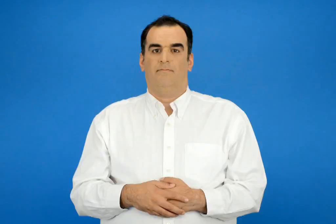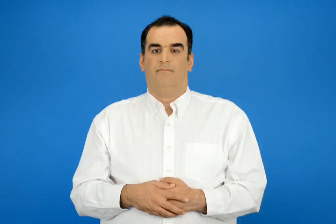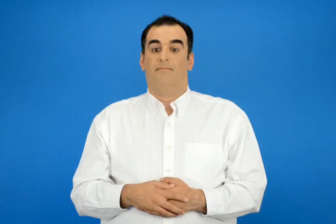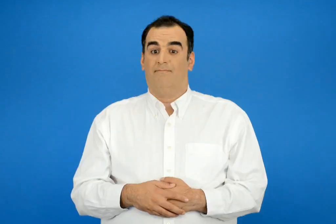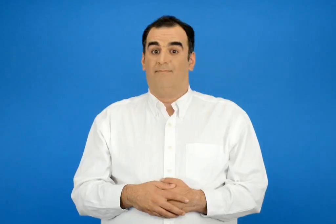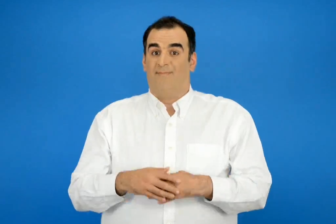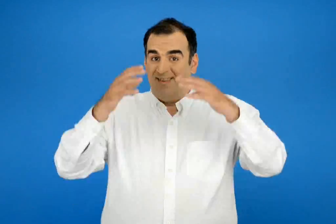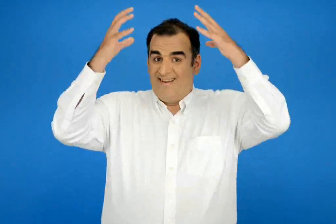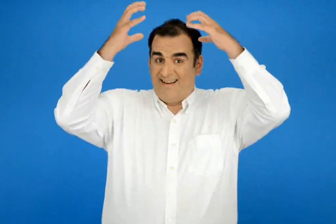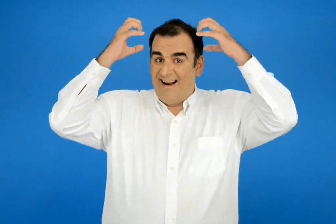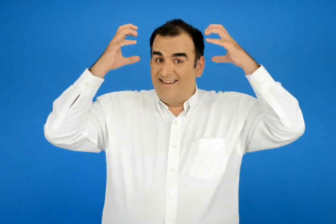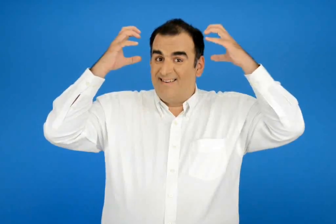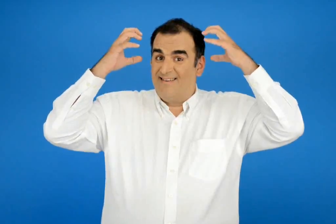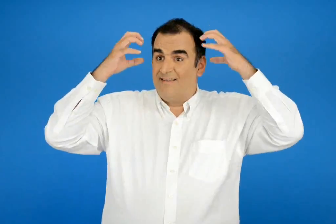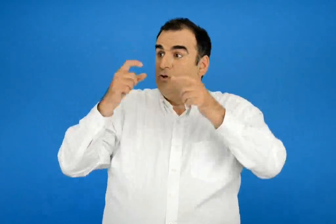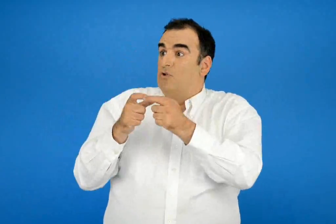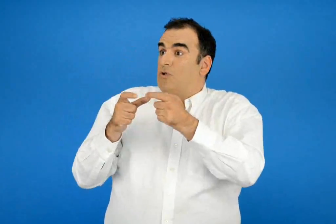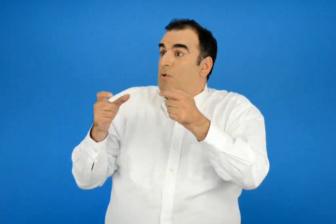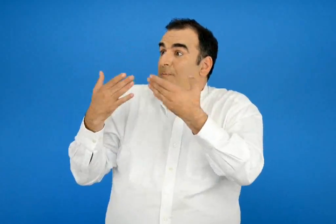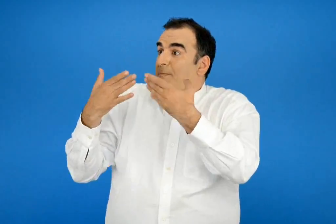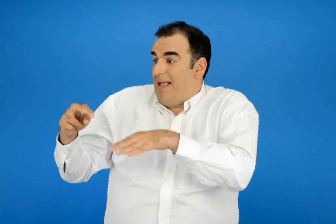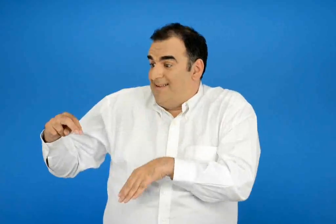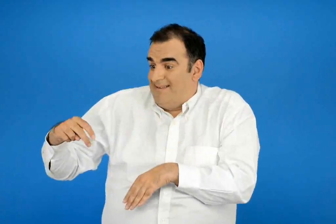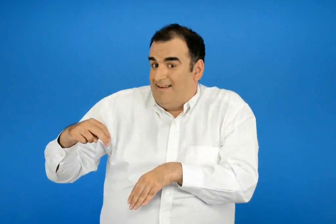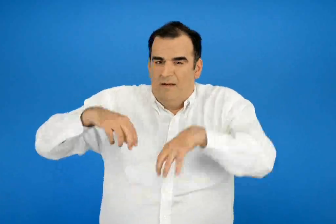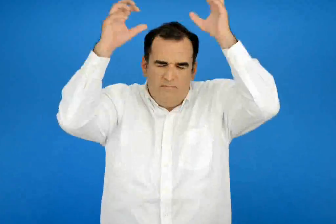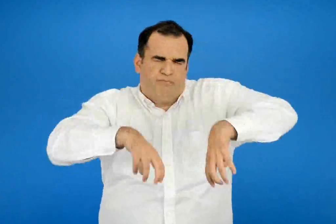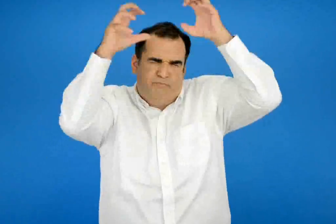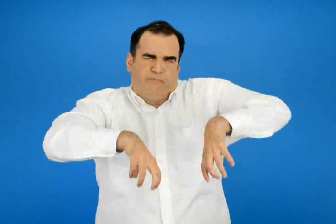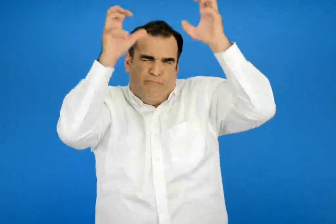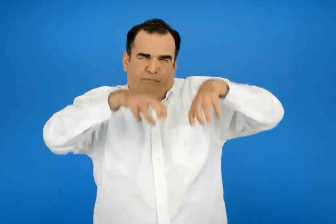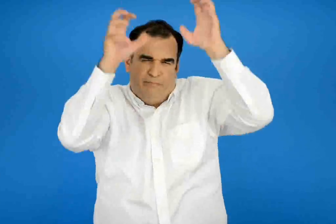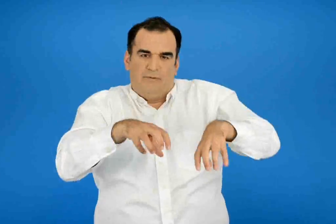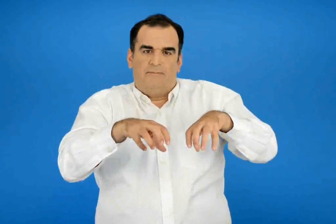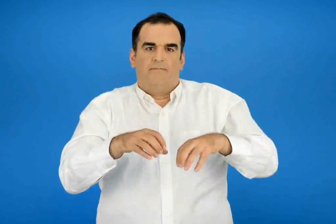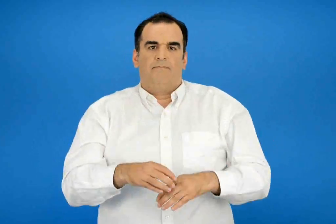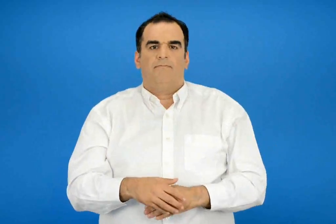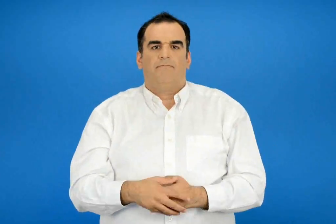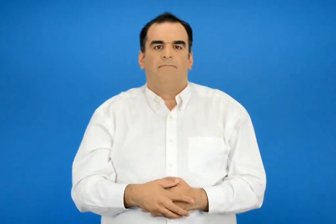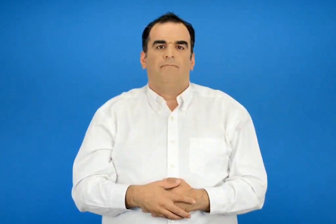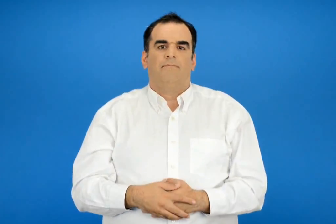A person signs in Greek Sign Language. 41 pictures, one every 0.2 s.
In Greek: καθώς η γαληνή γύριζε από το σχολείο έπιασε δυνατή βροχή
